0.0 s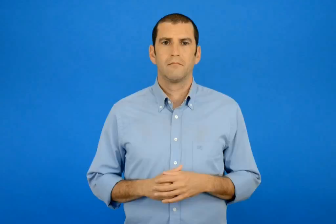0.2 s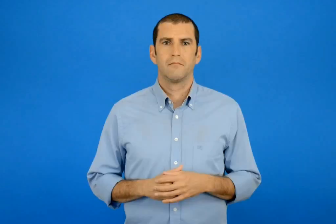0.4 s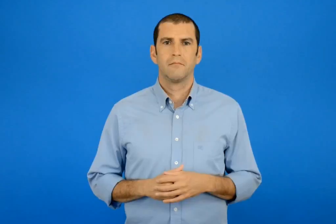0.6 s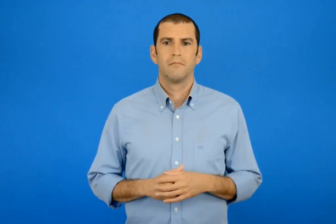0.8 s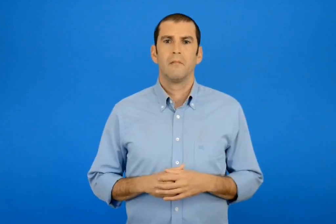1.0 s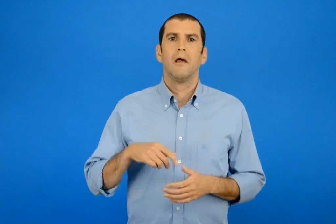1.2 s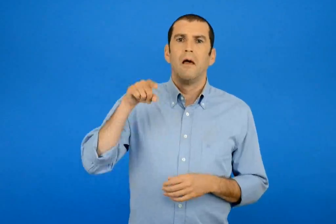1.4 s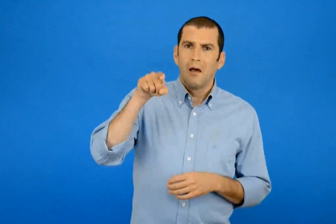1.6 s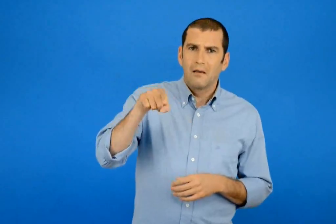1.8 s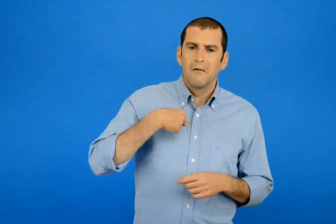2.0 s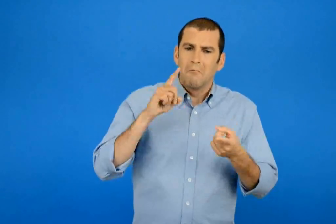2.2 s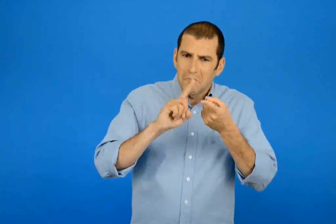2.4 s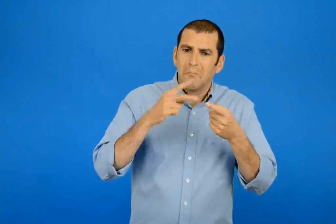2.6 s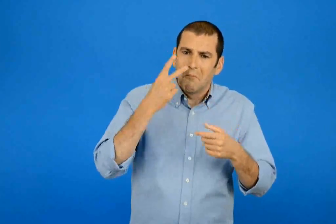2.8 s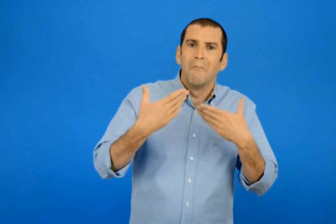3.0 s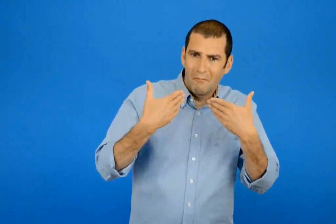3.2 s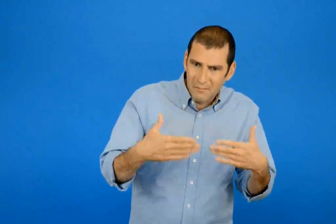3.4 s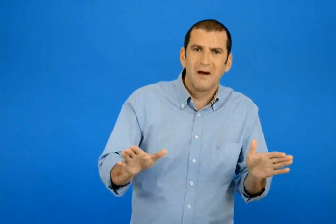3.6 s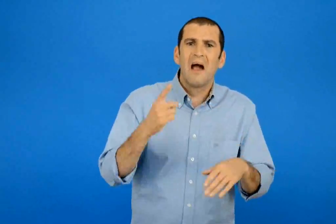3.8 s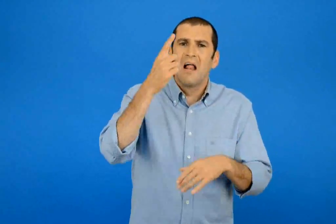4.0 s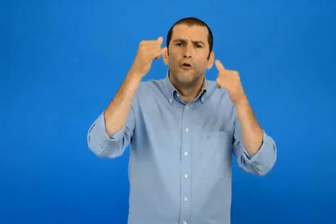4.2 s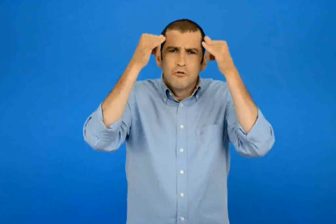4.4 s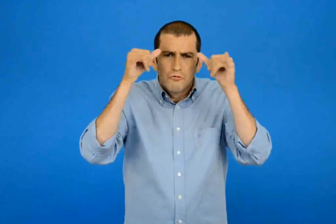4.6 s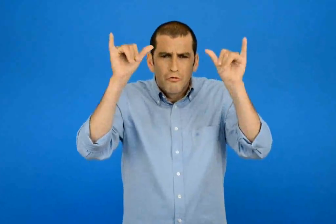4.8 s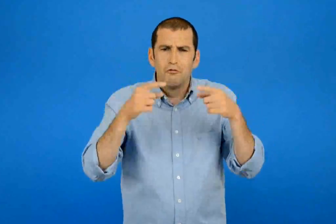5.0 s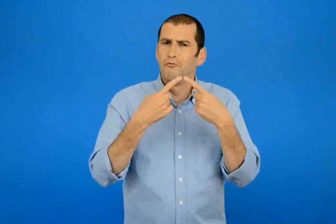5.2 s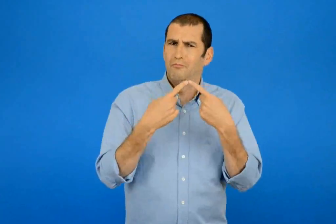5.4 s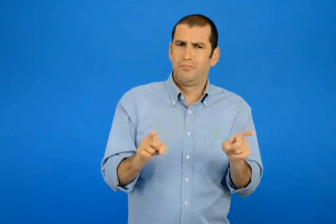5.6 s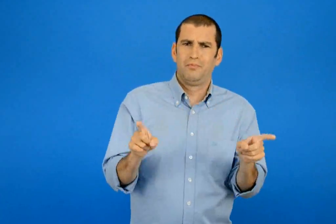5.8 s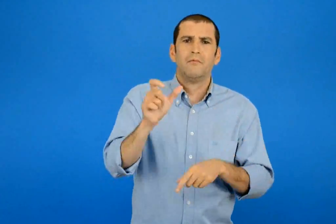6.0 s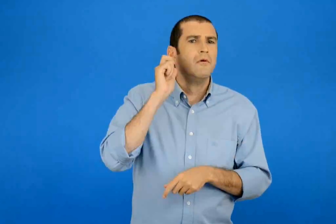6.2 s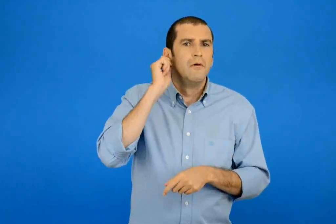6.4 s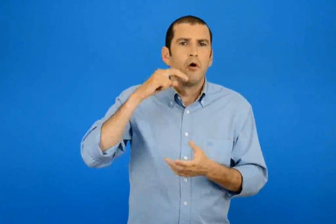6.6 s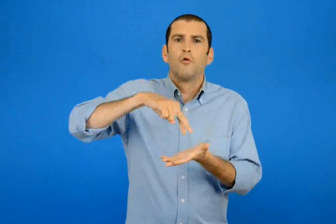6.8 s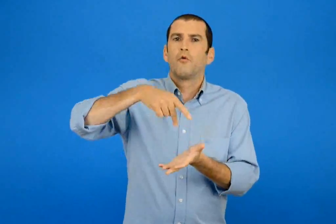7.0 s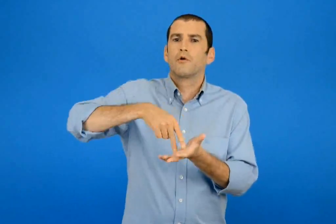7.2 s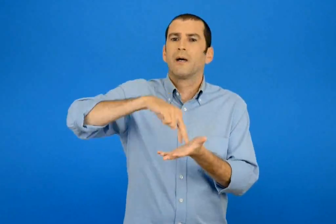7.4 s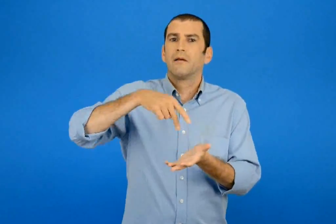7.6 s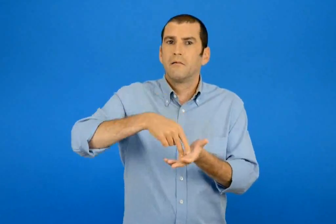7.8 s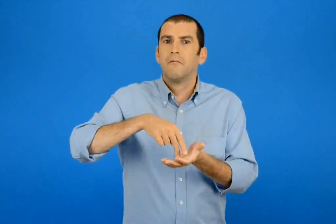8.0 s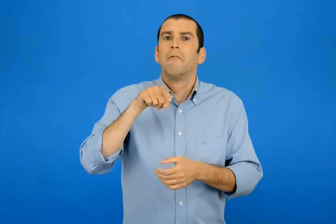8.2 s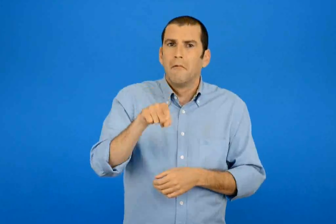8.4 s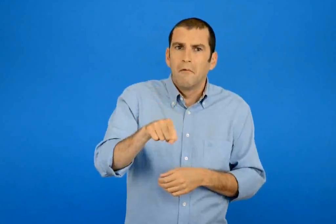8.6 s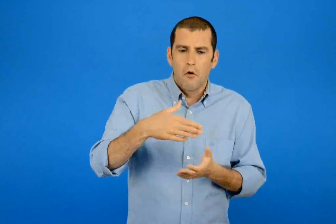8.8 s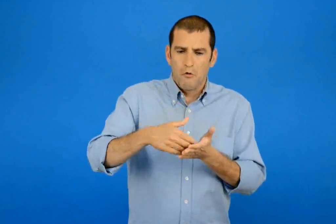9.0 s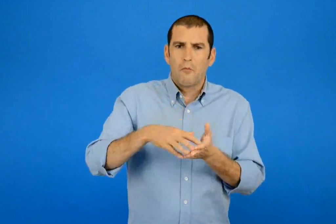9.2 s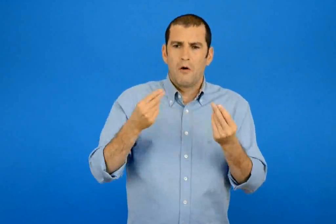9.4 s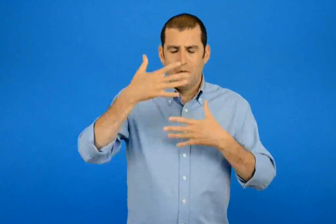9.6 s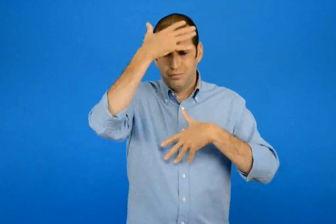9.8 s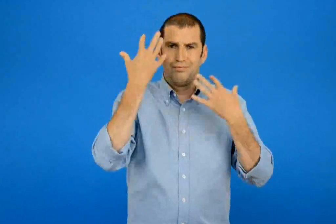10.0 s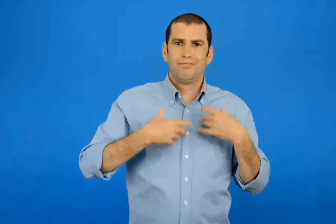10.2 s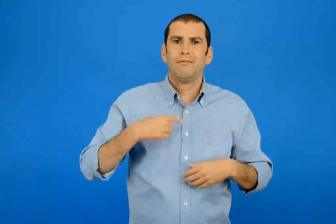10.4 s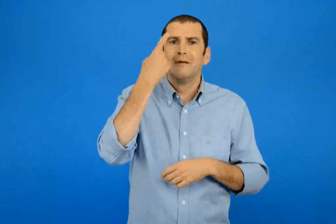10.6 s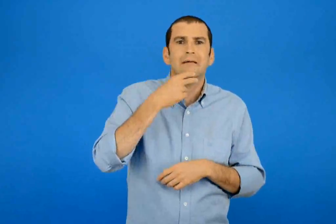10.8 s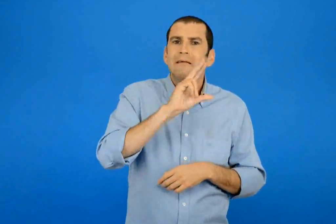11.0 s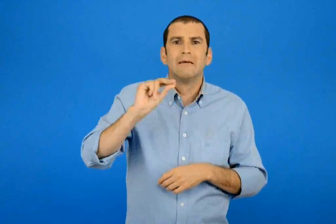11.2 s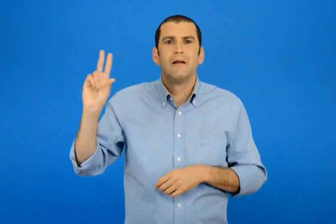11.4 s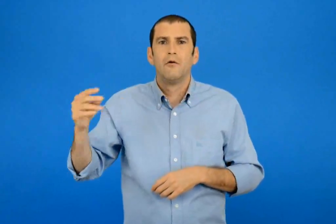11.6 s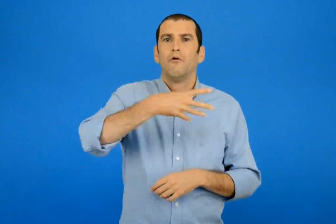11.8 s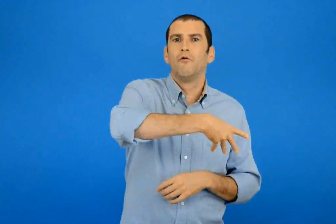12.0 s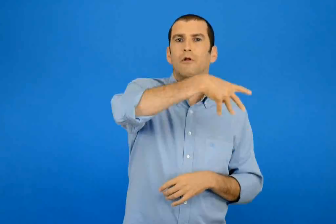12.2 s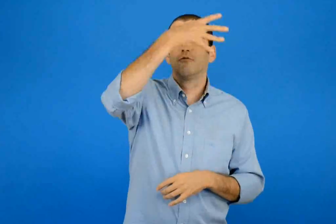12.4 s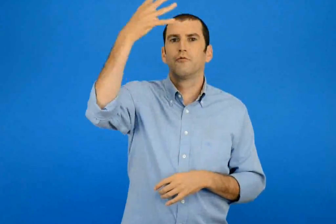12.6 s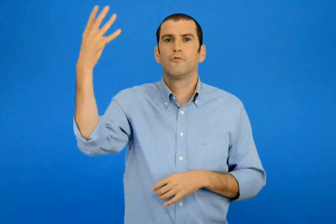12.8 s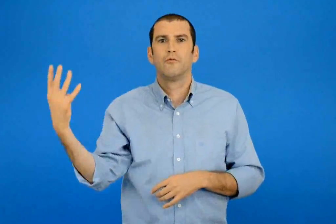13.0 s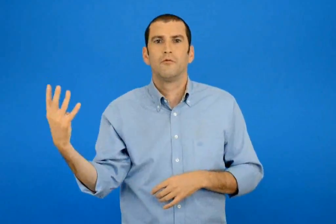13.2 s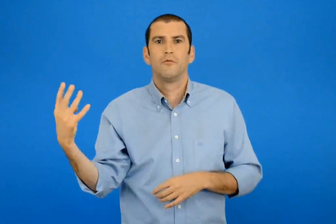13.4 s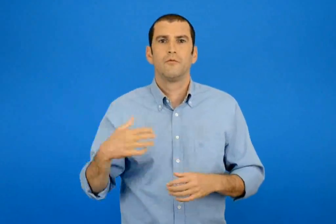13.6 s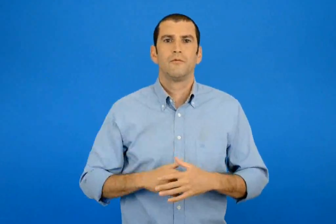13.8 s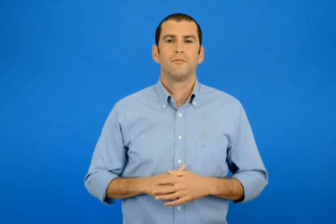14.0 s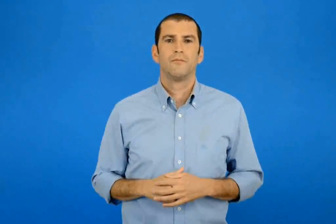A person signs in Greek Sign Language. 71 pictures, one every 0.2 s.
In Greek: εκεί συνάντησα και ένα περίεργο ζώο το χωχαρουπακι είναι πολύχρωμο σαν ουράνιο τόξο
